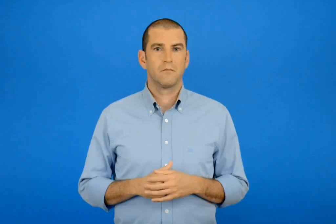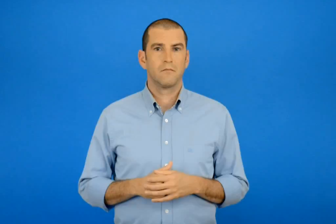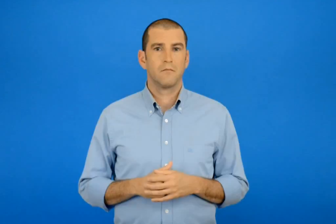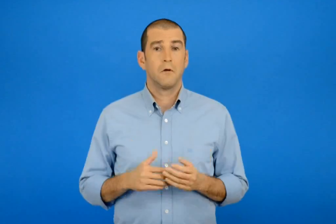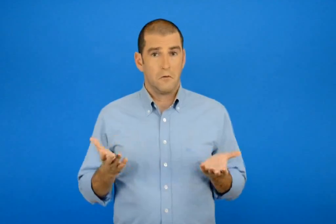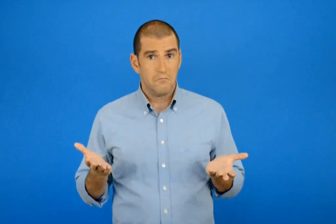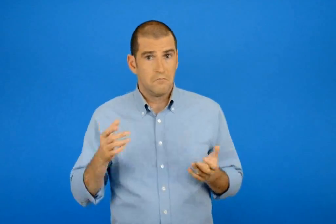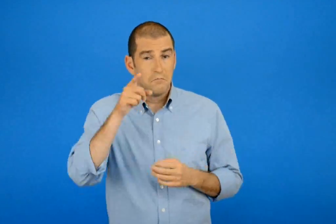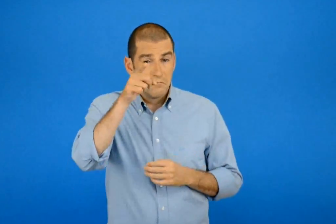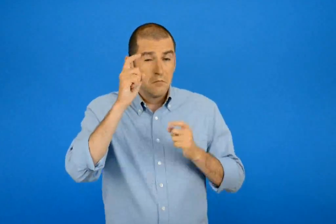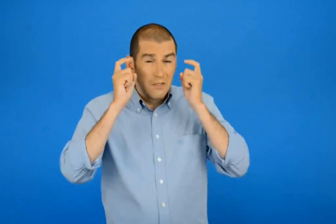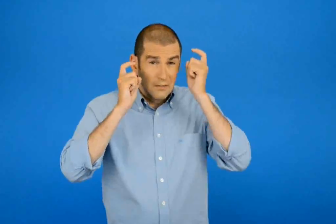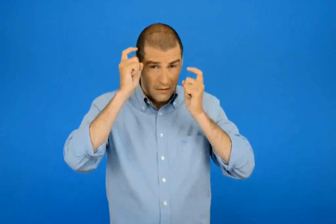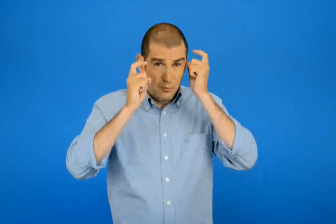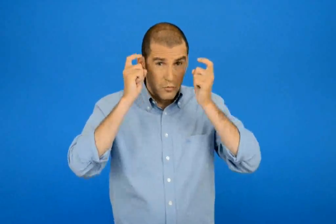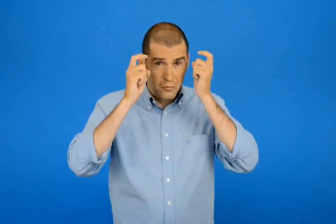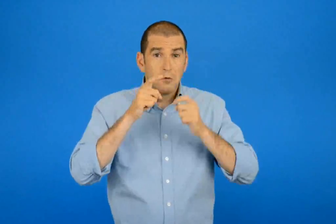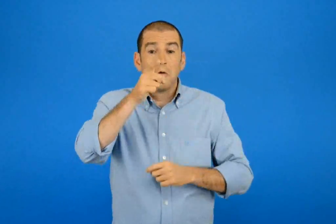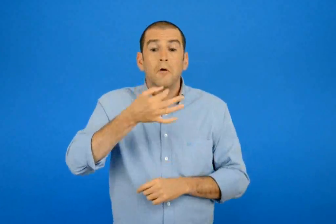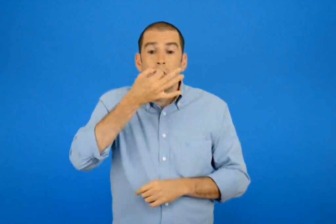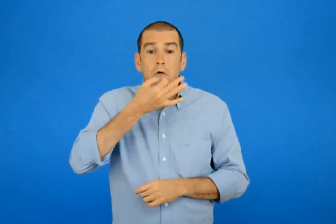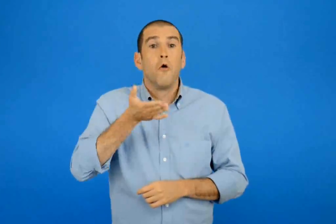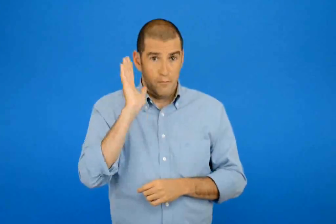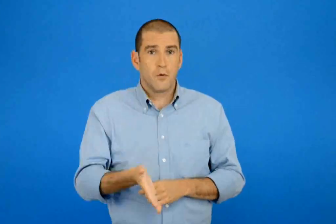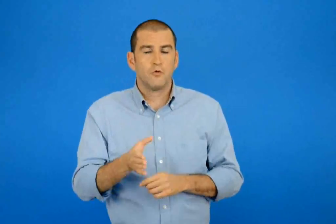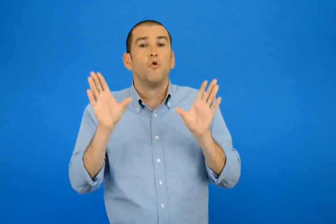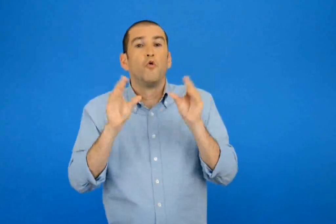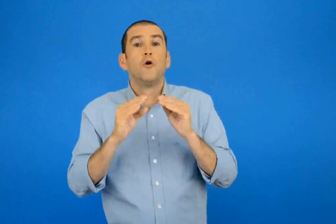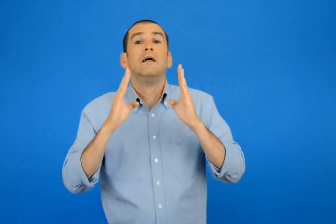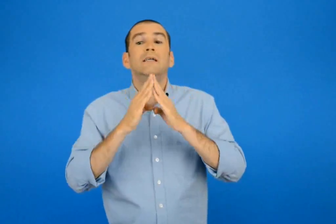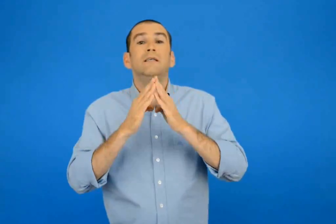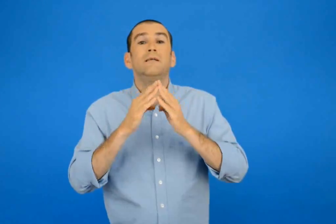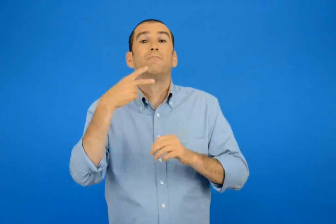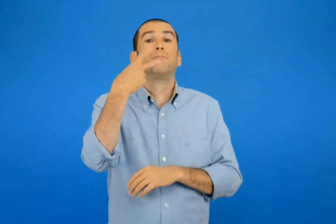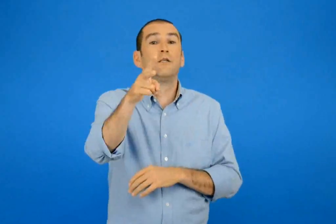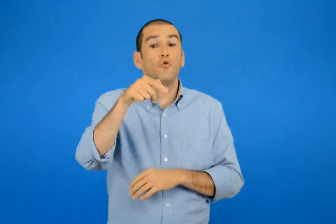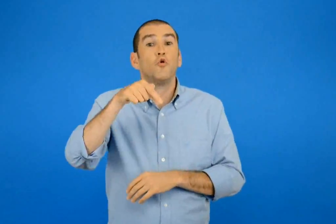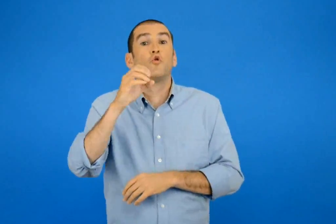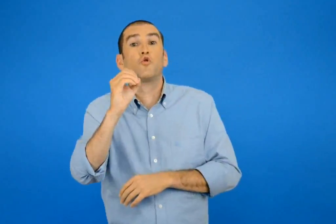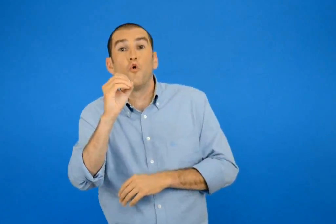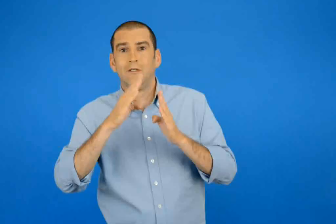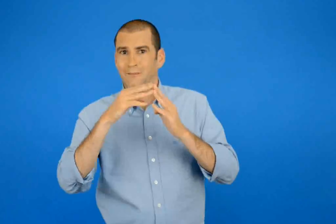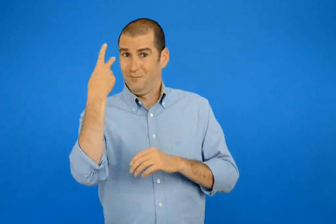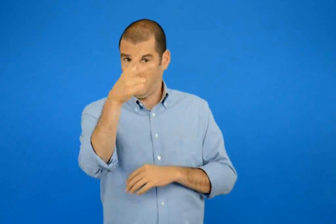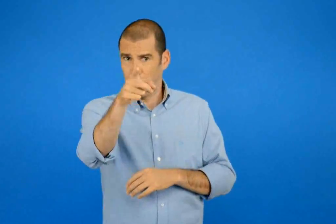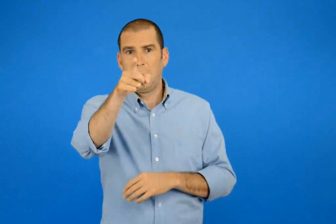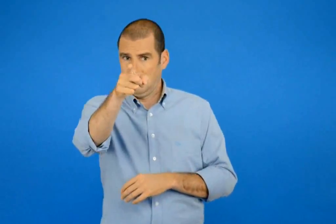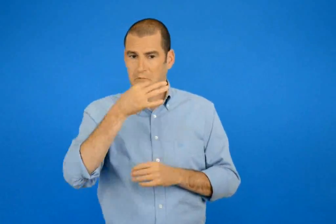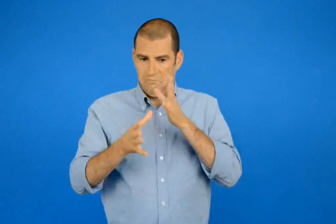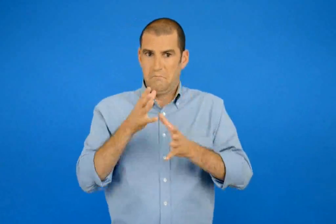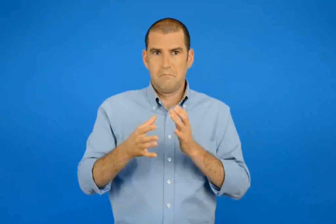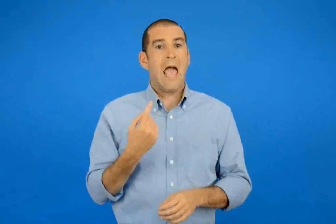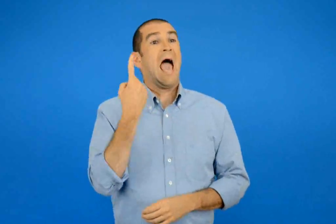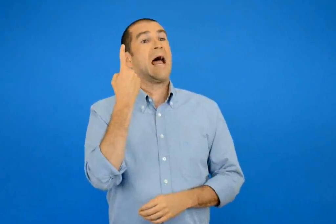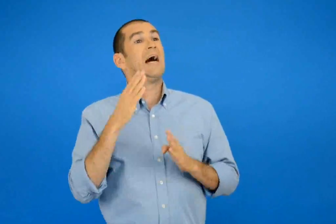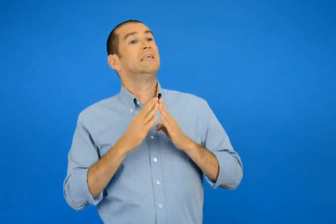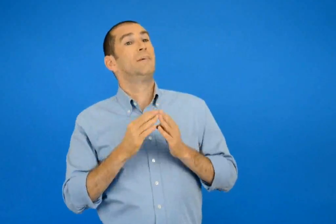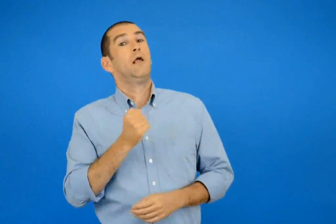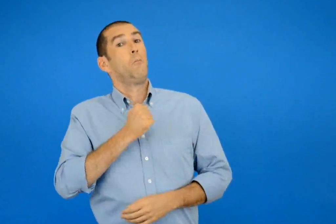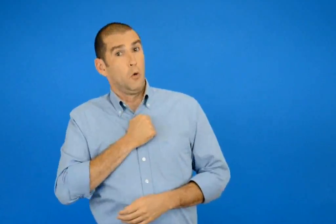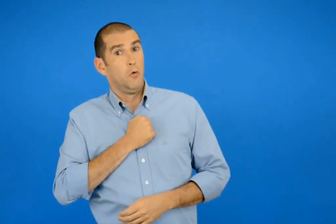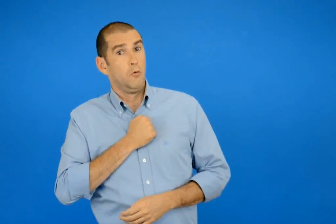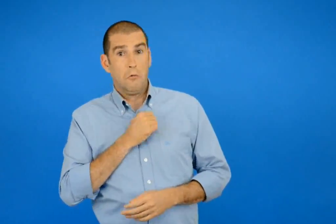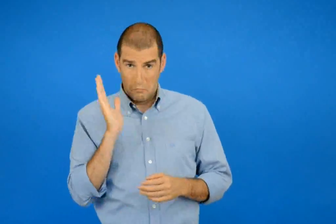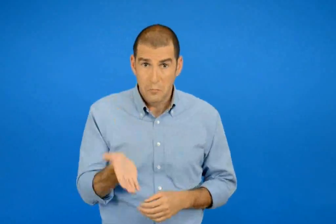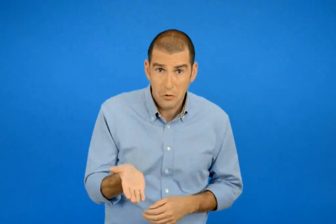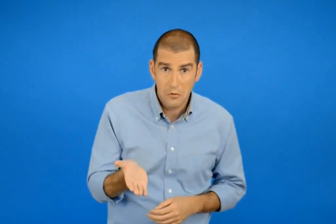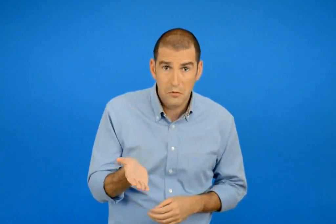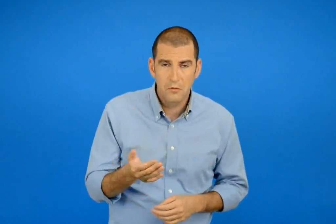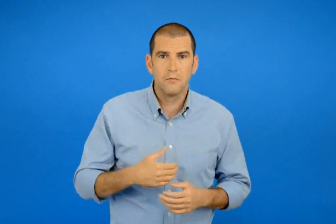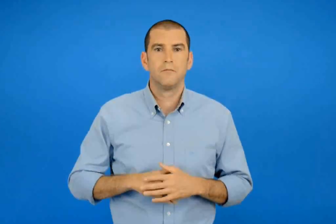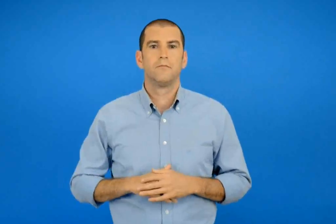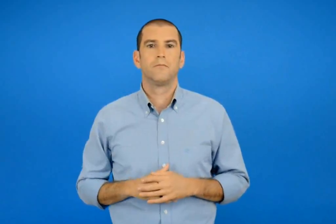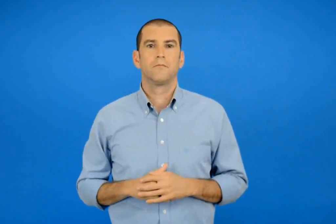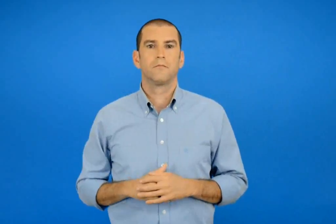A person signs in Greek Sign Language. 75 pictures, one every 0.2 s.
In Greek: για σκέψου θα μπορούσες ποτέ να πεις ένα σπίτι μου για να μιλήσεις για το σπίτι σου ;
